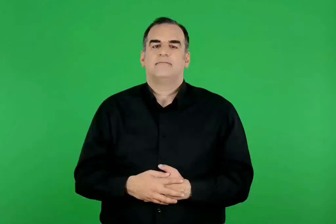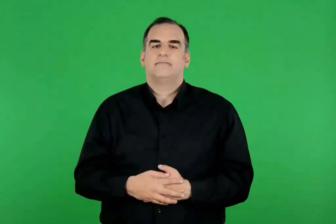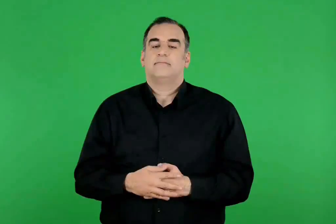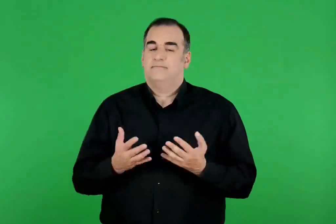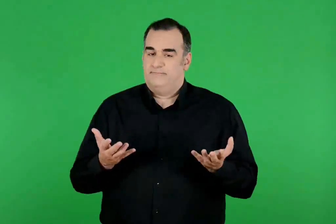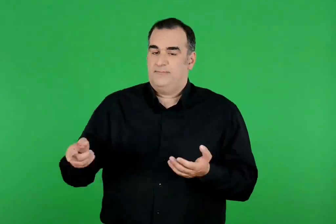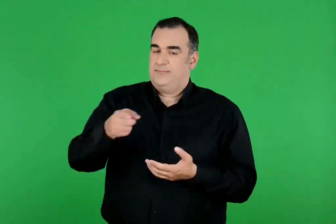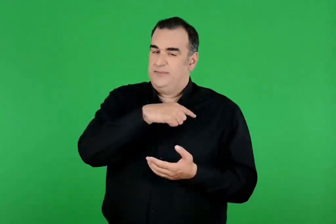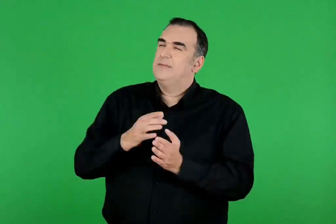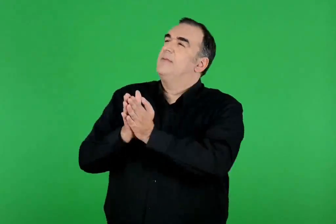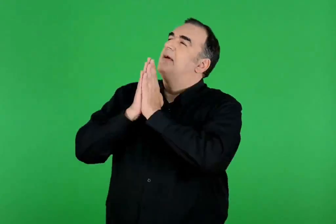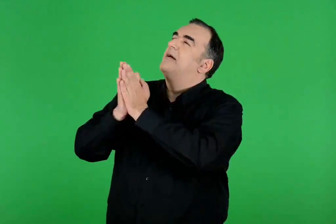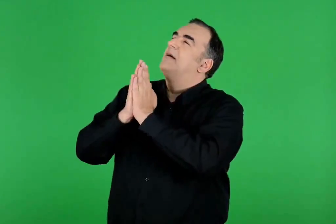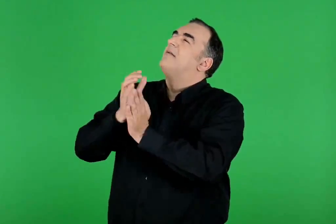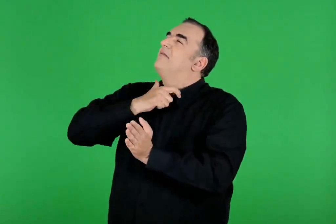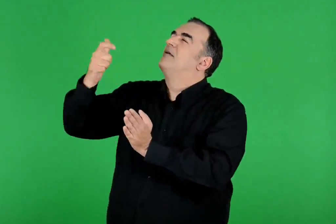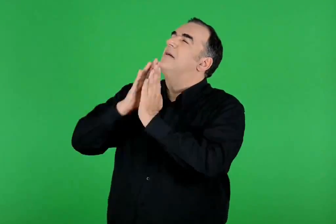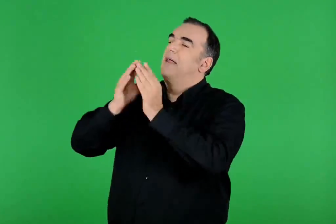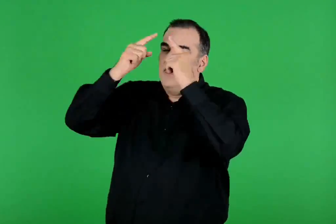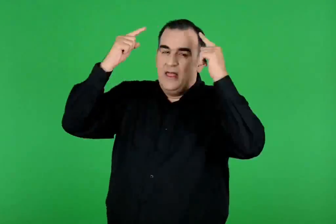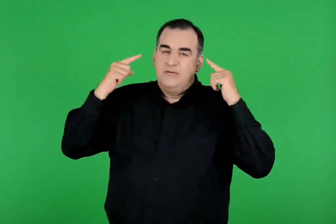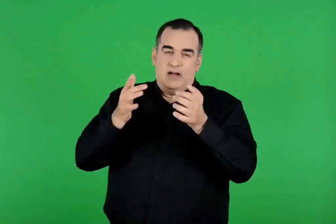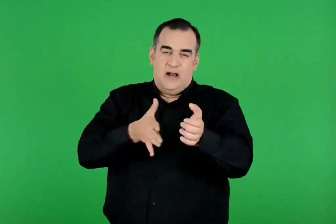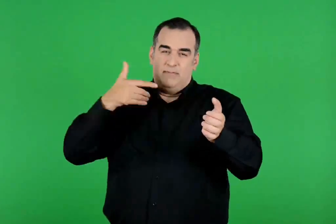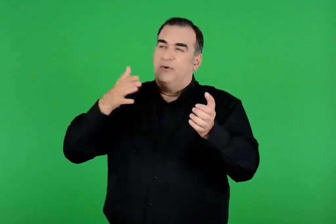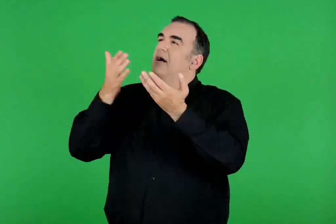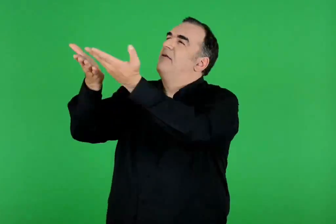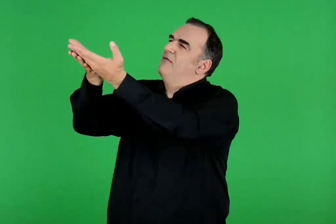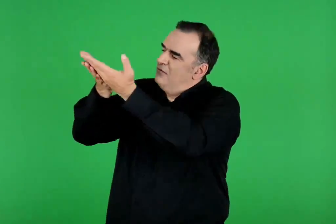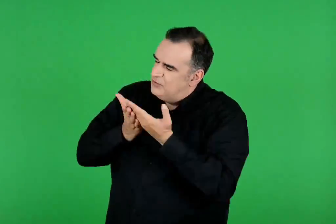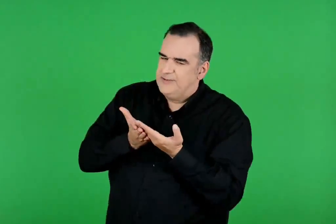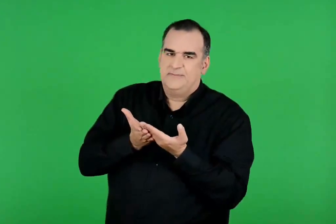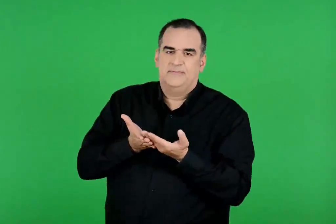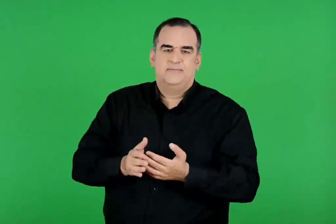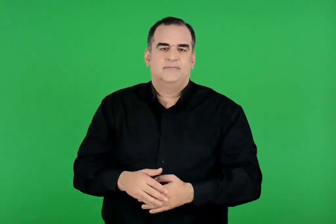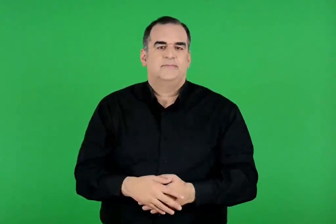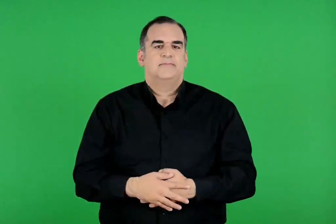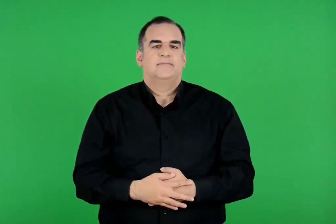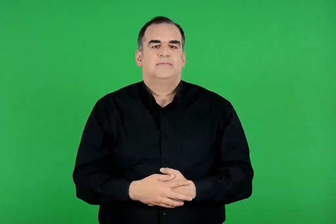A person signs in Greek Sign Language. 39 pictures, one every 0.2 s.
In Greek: τότε παρακάλεσαν μεγαλόφωνα τον θεό απόλλωνα να τους βοηθήσει
